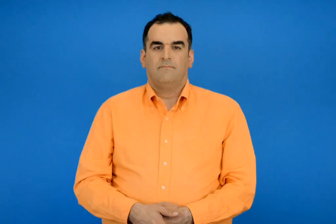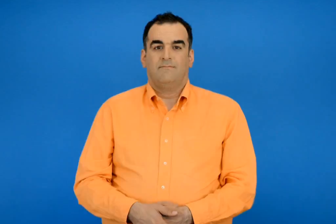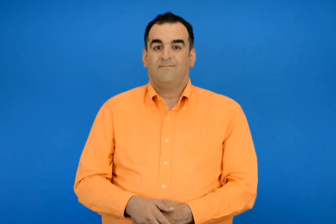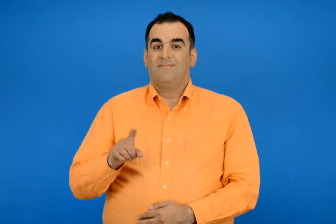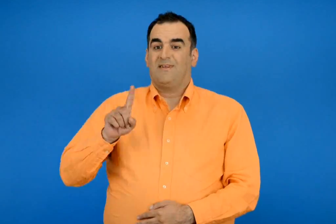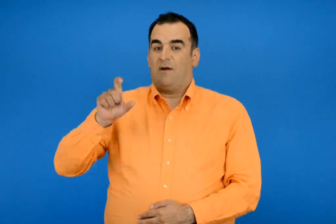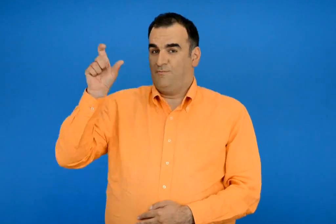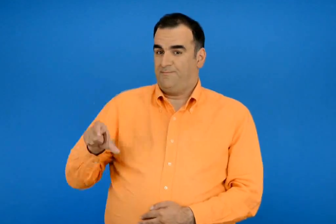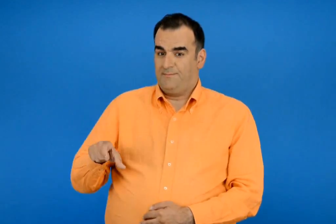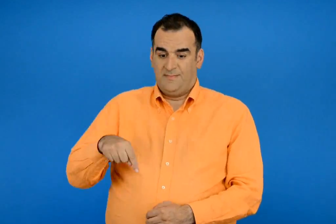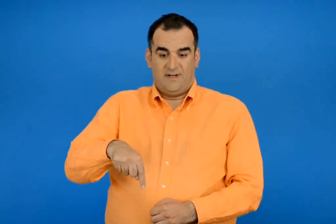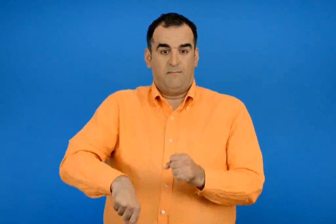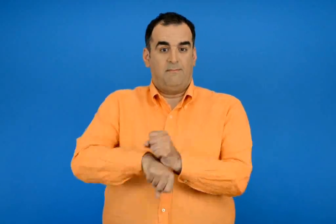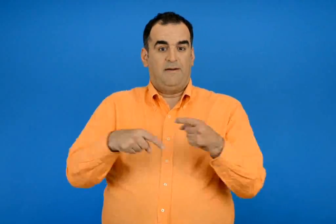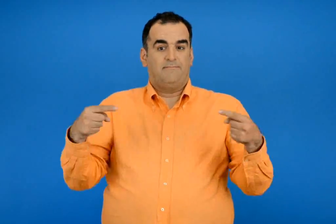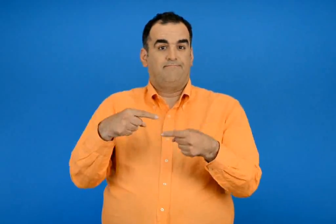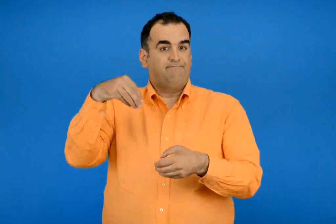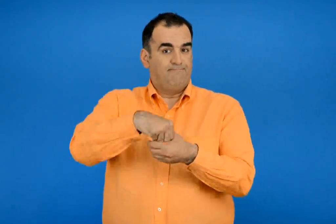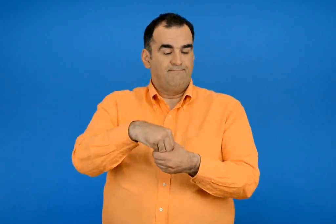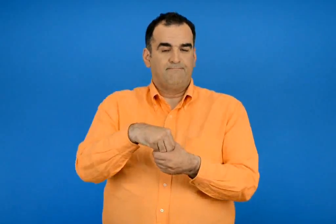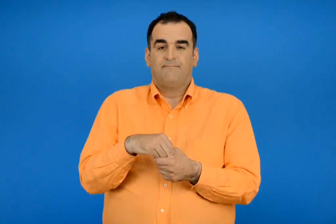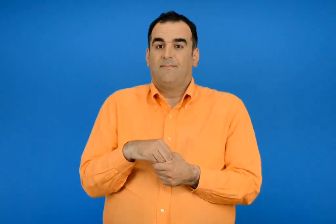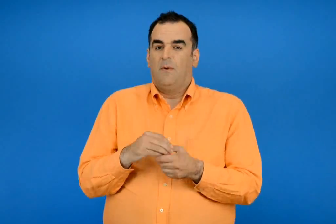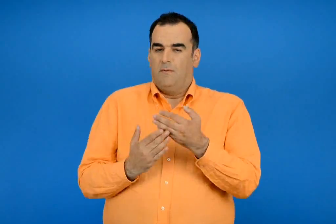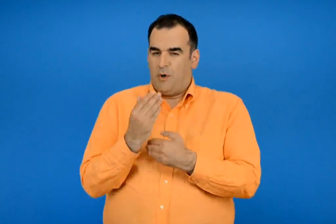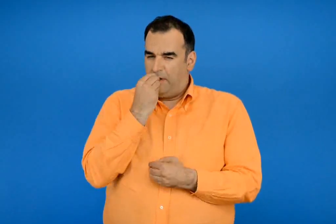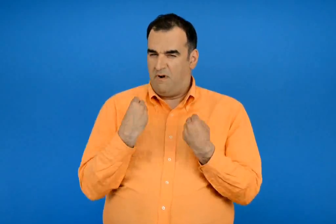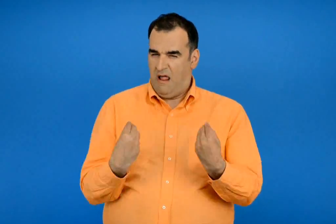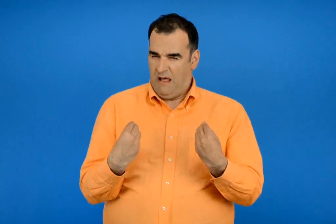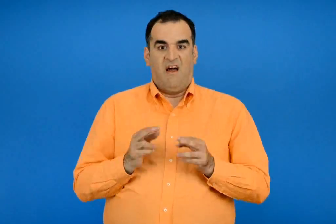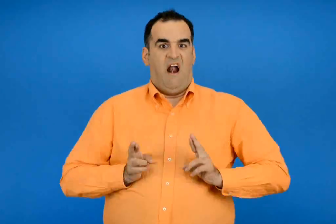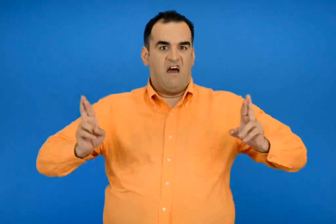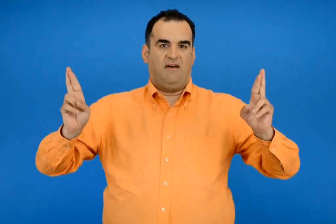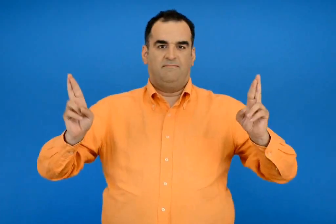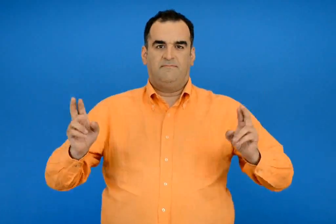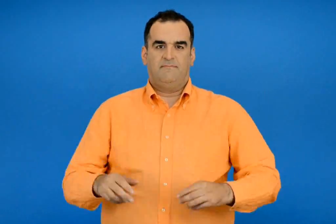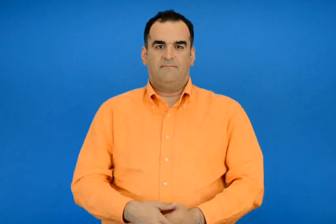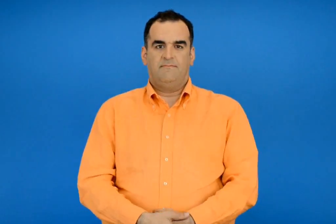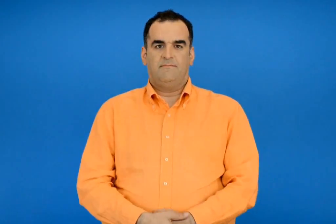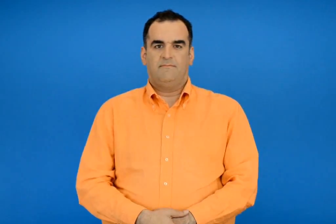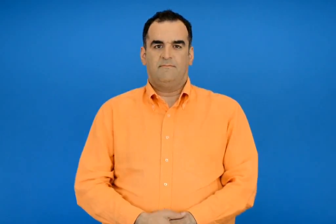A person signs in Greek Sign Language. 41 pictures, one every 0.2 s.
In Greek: ο κυριάκος έχει αγώνα ποδοσφαίρου σήμερα τρώει ένα γερό πρωινό για να πάρει ενέργεια
